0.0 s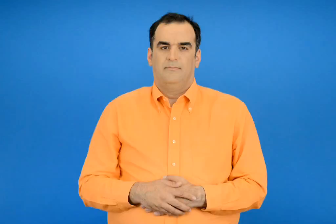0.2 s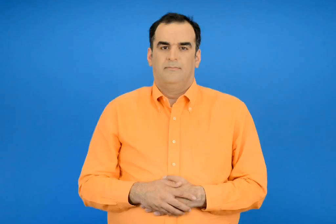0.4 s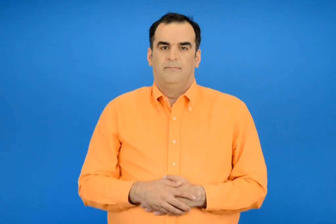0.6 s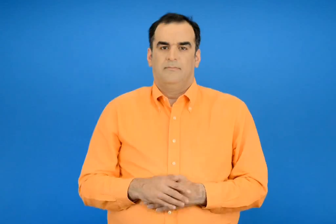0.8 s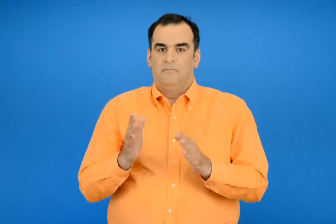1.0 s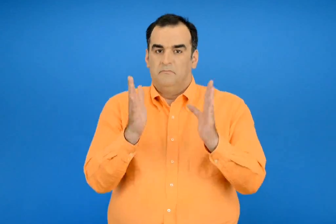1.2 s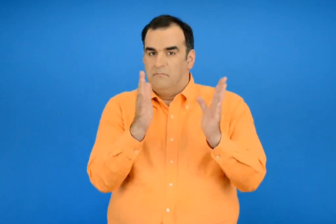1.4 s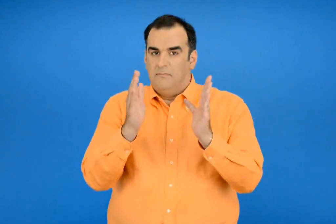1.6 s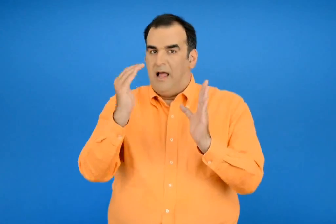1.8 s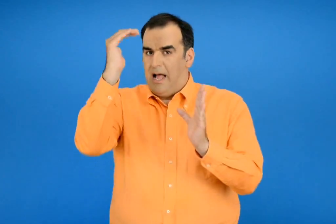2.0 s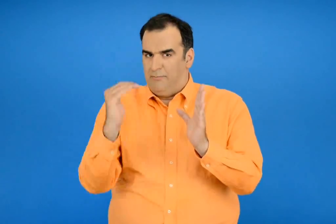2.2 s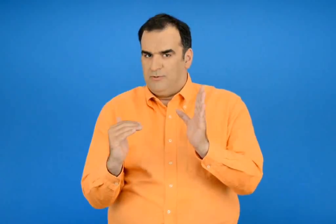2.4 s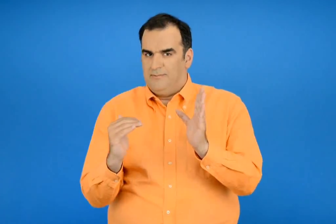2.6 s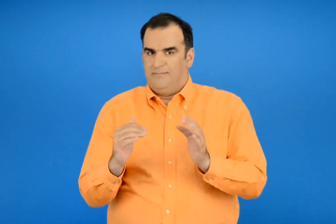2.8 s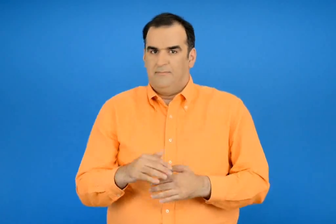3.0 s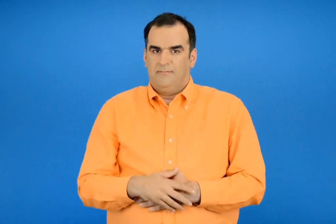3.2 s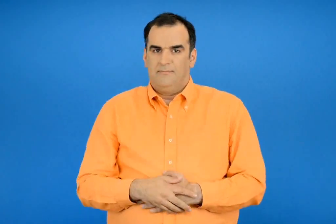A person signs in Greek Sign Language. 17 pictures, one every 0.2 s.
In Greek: στις εκπτώσεις
